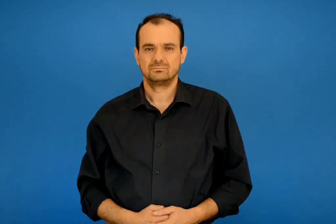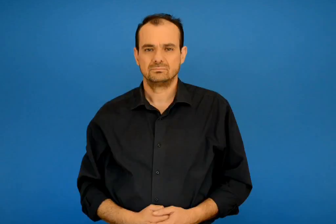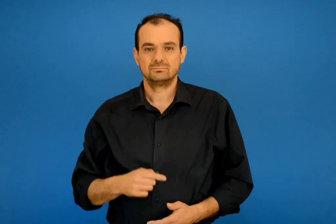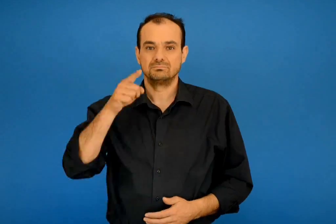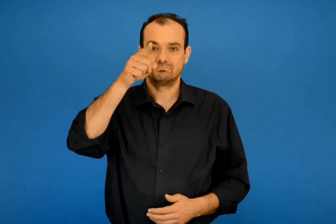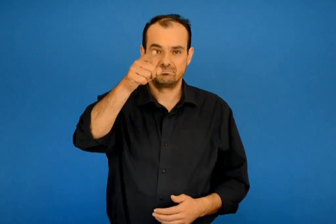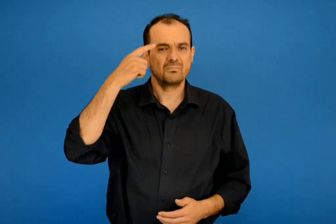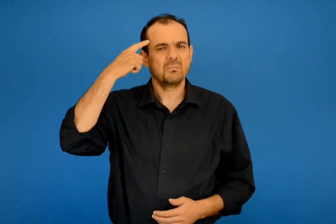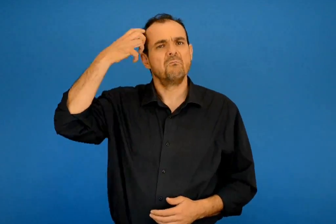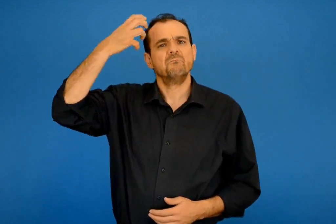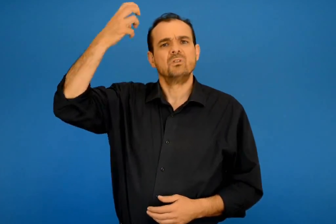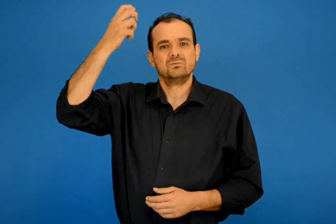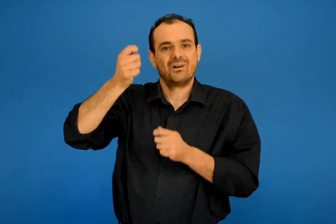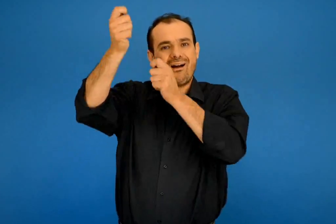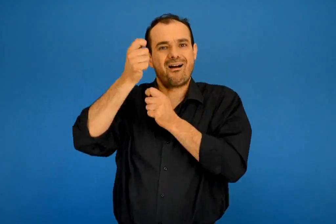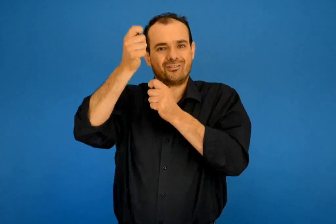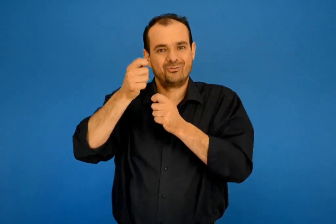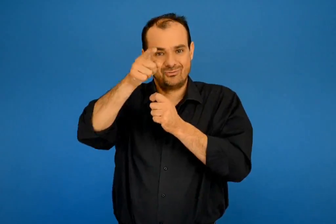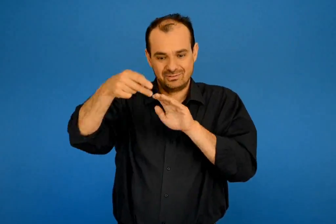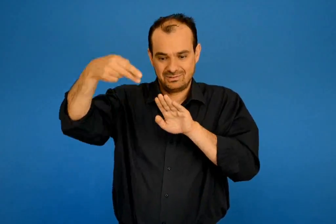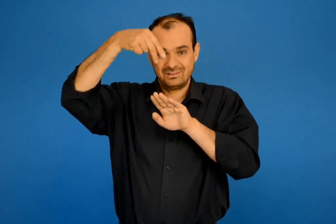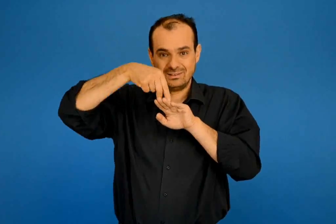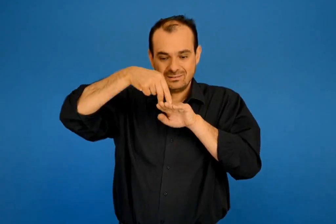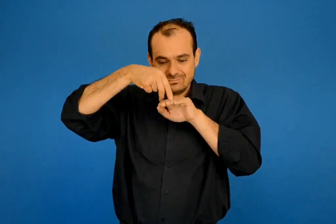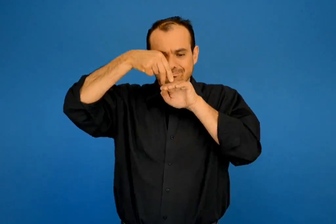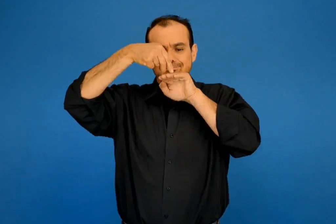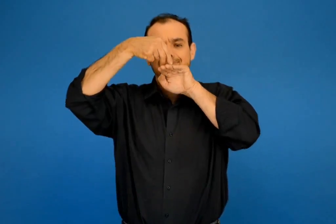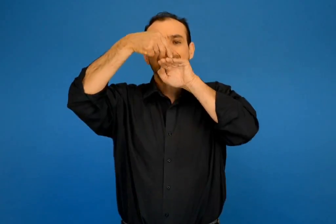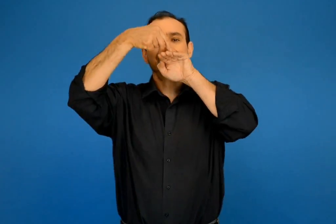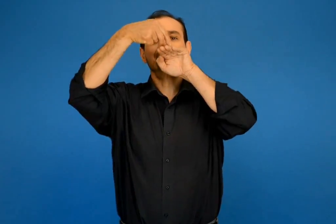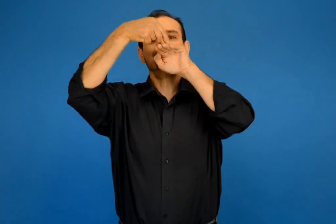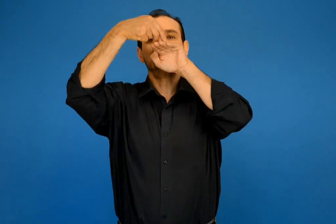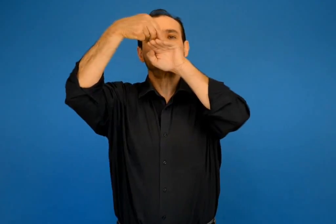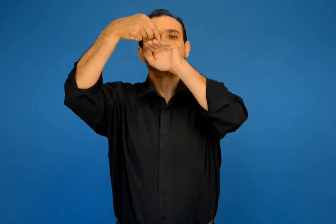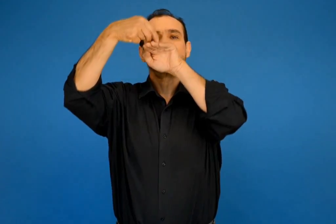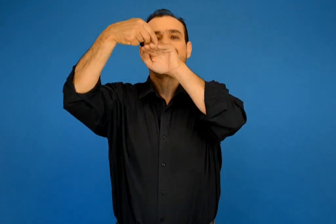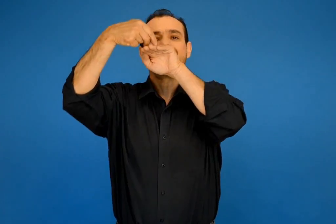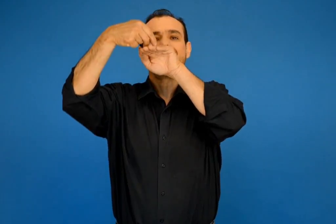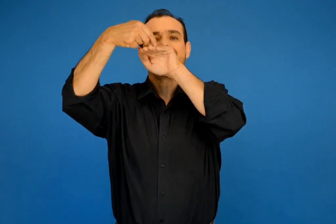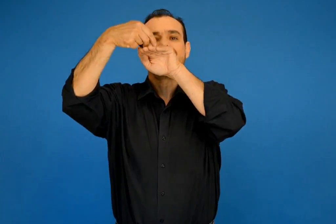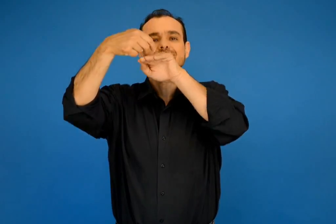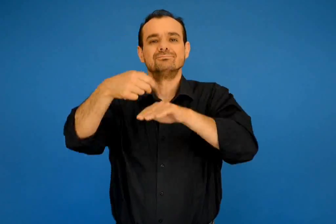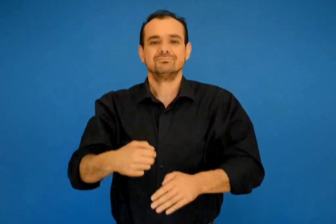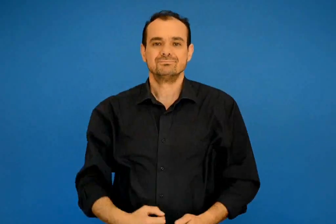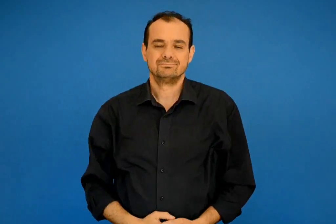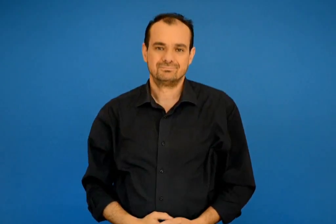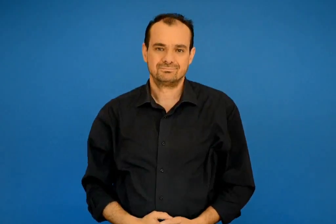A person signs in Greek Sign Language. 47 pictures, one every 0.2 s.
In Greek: φαντάσου ότι ανεβαίνεις ψηλά στον ουρανό πάνω σε έναν αετό
